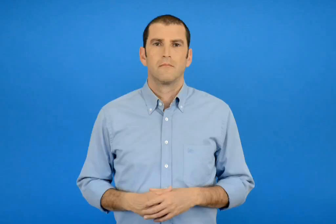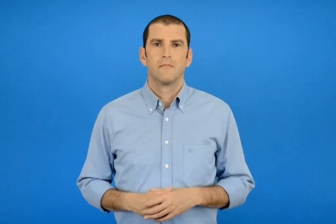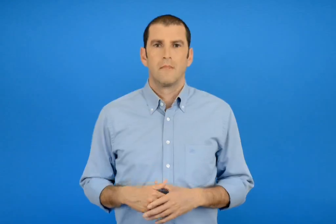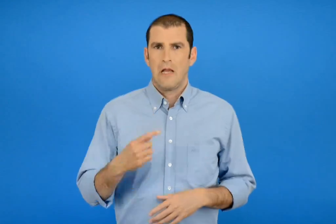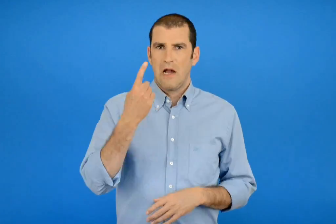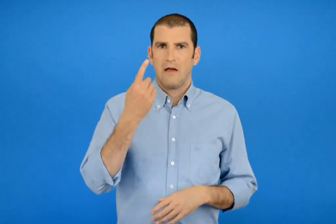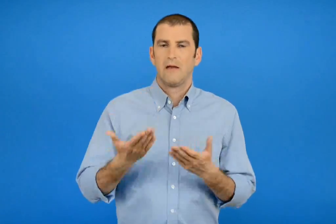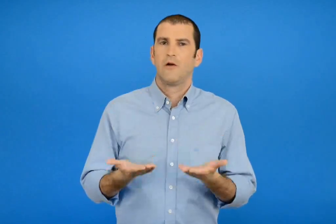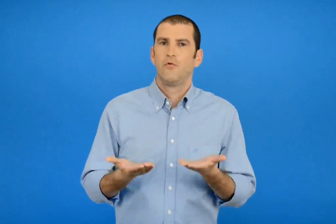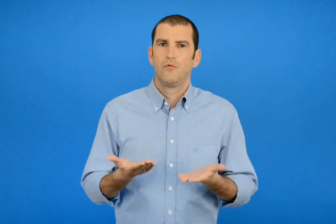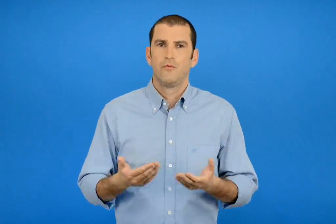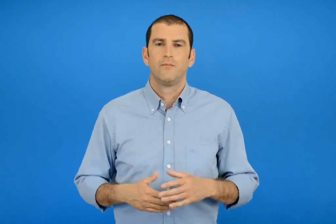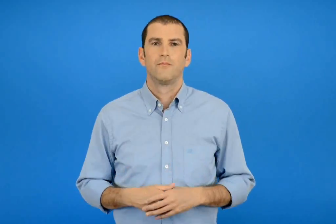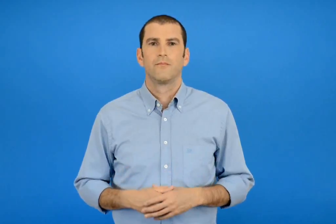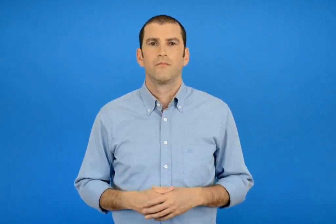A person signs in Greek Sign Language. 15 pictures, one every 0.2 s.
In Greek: 1 κιλό
